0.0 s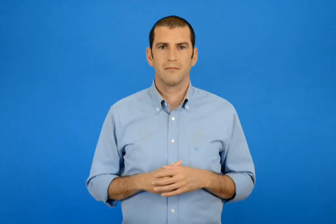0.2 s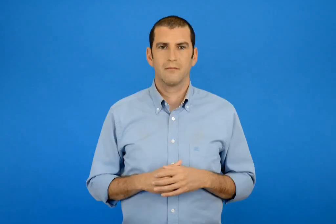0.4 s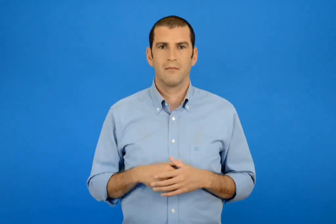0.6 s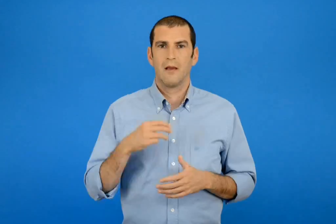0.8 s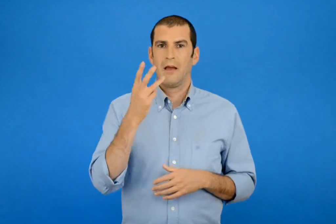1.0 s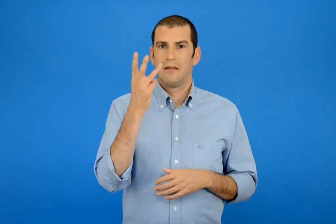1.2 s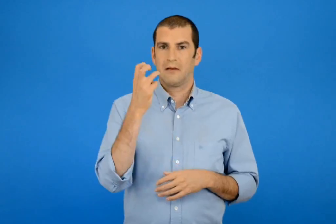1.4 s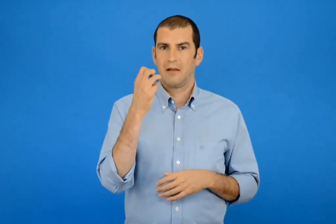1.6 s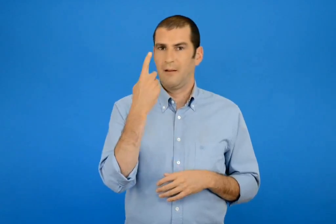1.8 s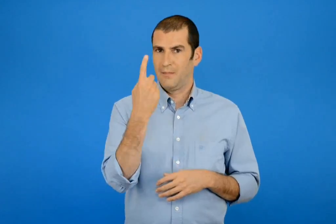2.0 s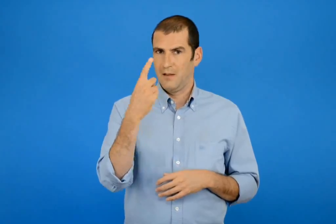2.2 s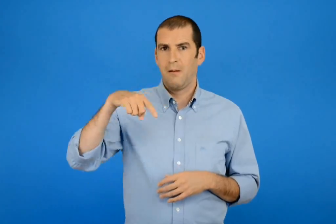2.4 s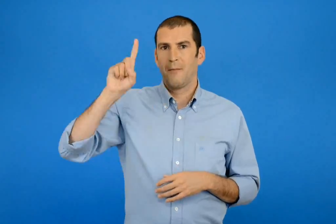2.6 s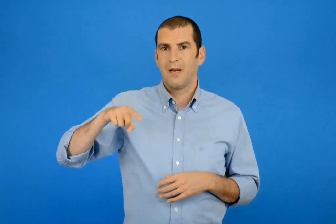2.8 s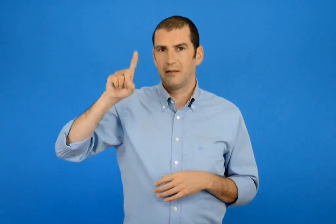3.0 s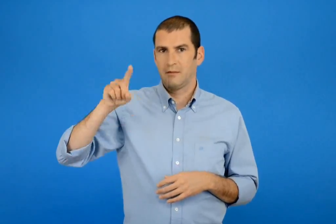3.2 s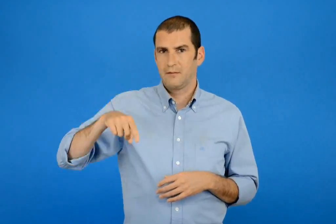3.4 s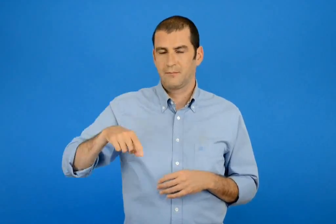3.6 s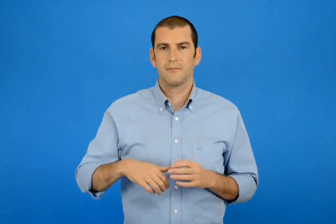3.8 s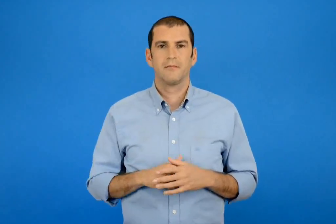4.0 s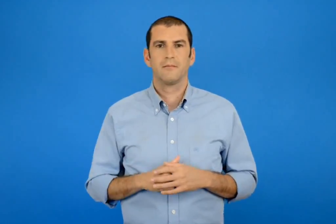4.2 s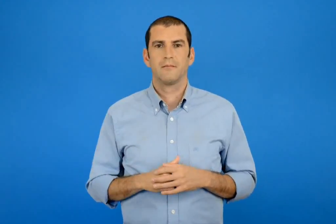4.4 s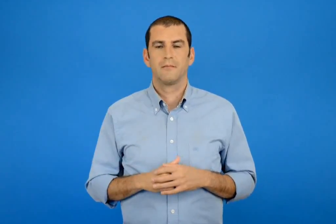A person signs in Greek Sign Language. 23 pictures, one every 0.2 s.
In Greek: 31 μέρες
